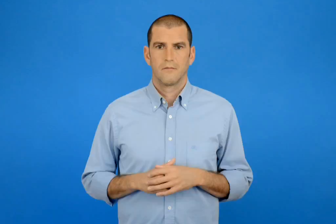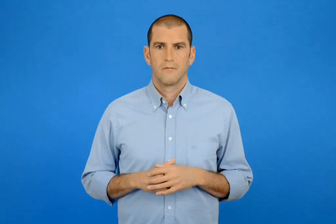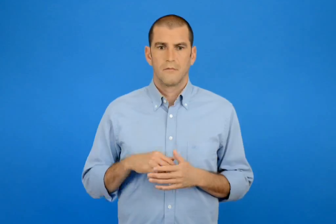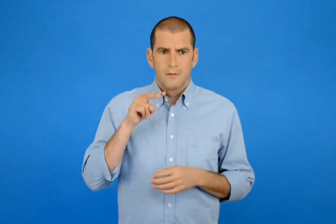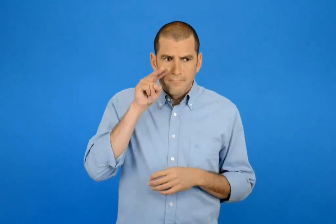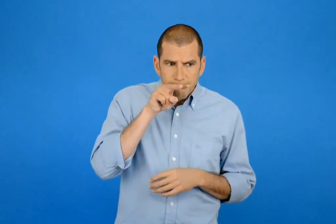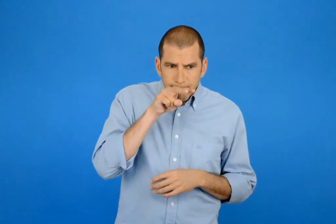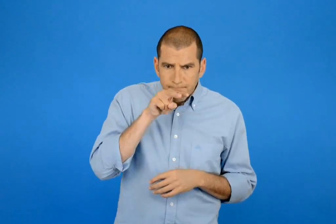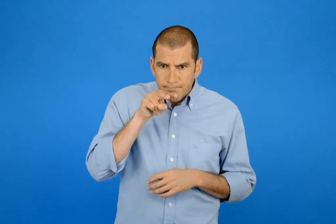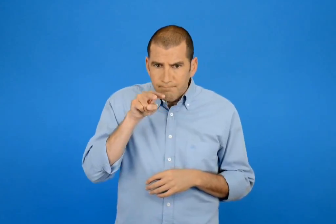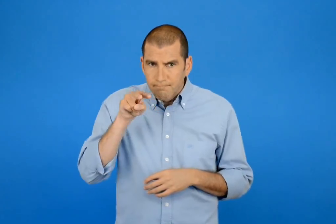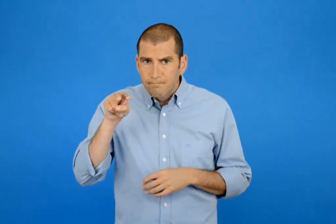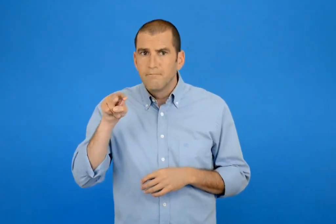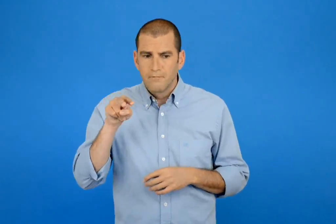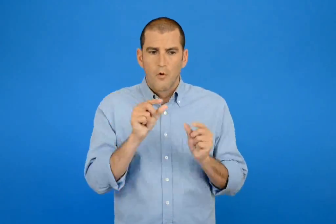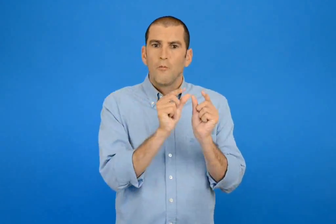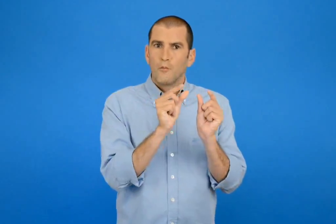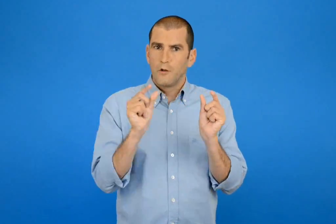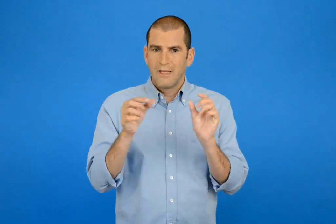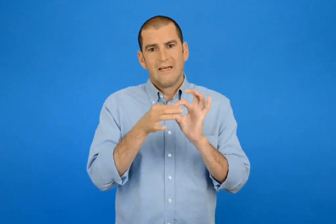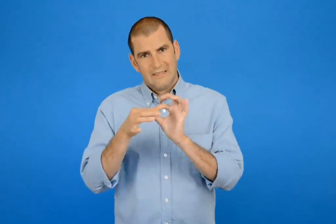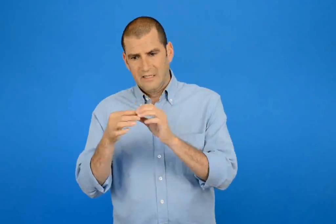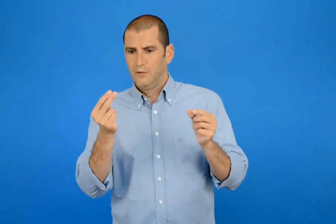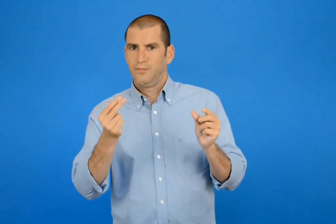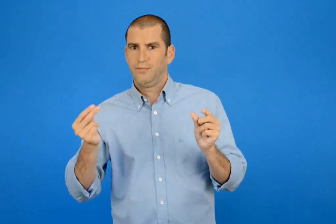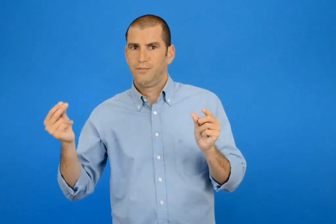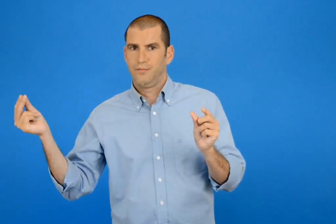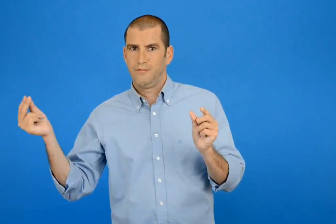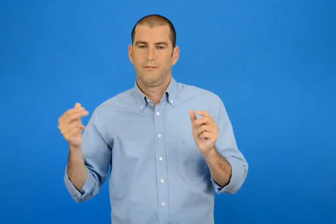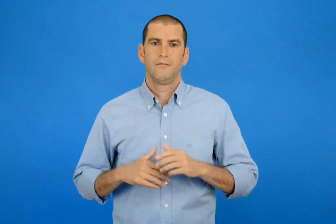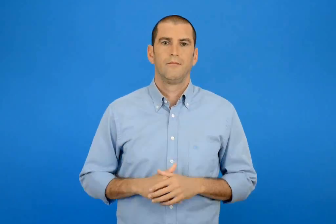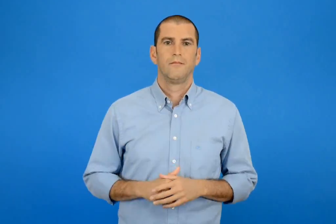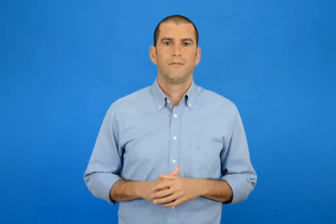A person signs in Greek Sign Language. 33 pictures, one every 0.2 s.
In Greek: παρατηρώ προσεχτικά και συνεχίζω να χρωματίζω τα μοτίβα
